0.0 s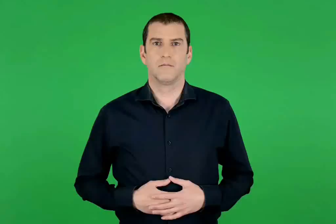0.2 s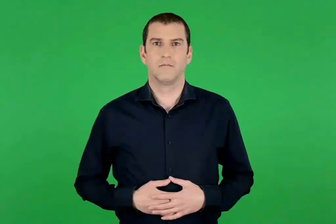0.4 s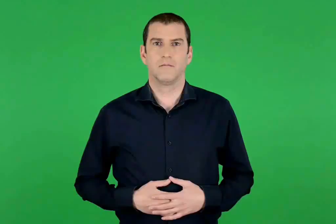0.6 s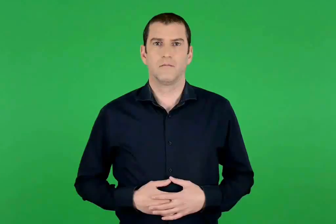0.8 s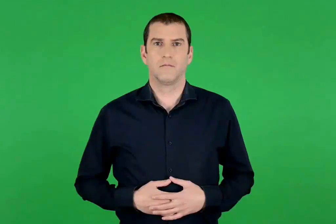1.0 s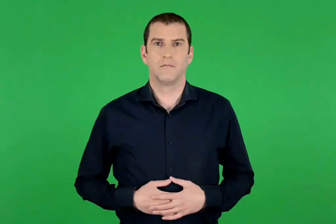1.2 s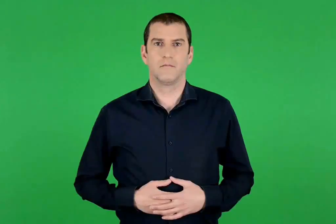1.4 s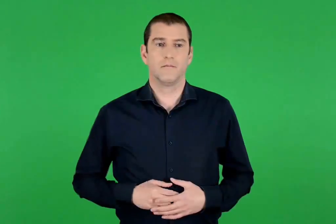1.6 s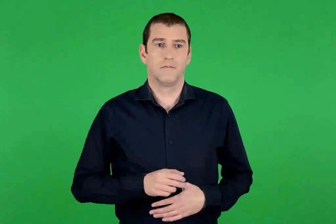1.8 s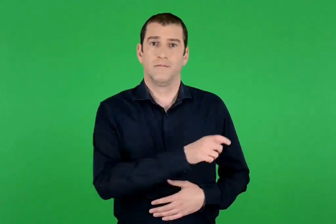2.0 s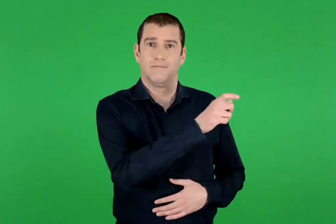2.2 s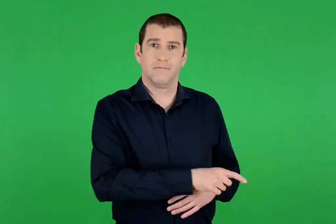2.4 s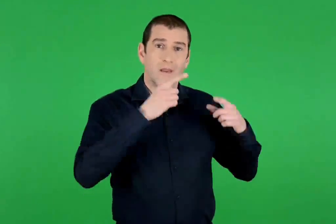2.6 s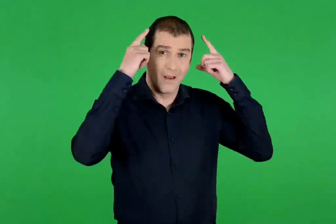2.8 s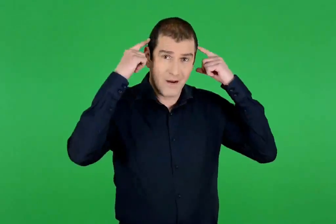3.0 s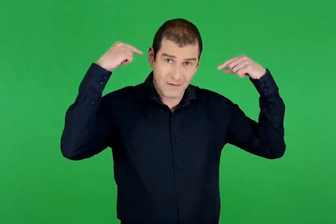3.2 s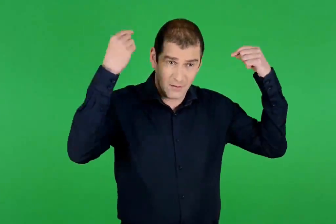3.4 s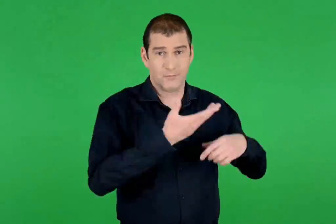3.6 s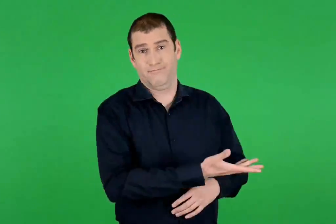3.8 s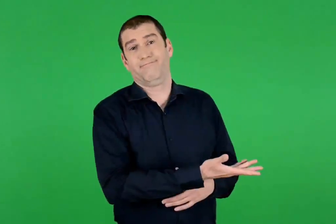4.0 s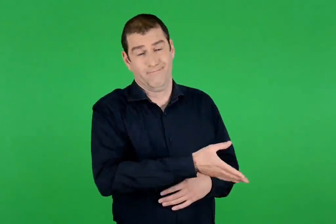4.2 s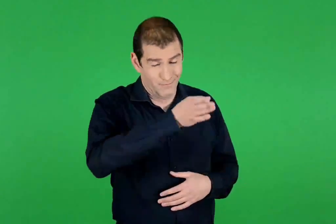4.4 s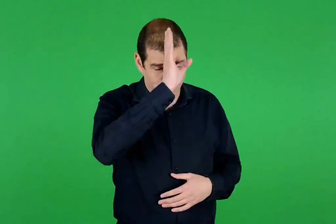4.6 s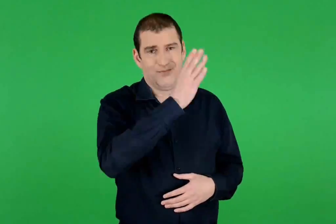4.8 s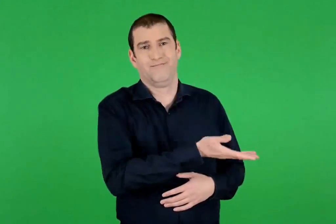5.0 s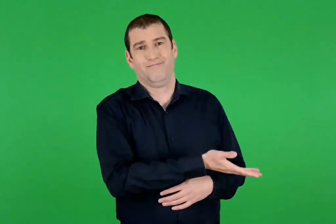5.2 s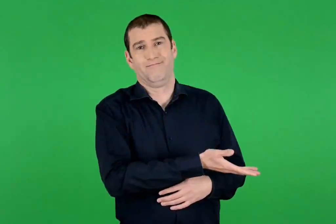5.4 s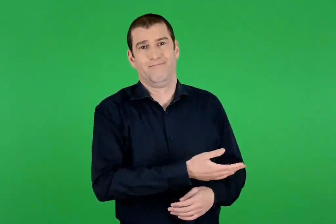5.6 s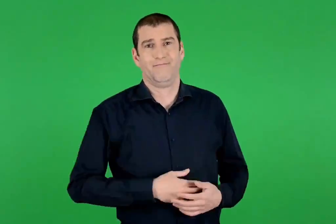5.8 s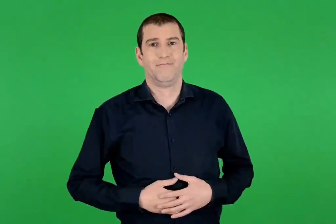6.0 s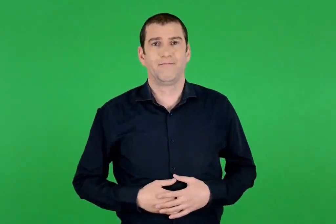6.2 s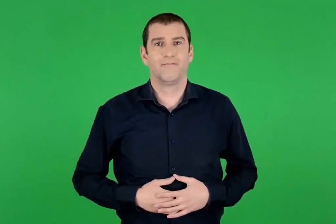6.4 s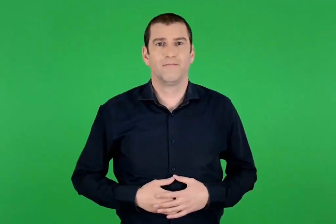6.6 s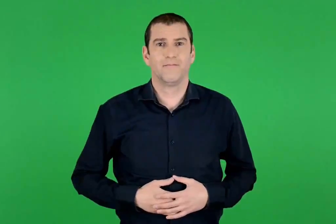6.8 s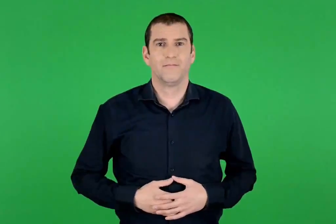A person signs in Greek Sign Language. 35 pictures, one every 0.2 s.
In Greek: κι έτσι την έπαθε ο καλός σου ο καλικάντζαρος
